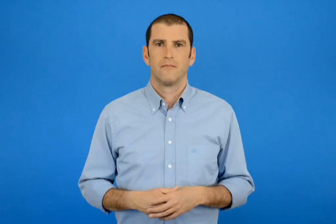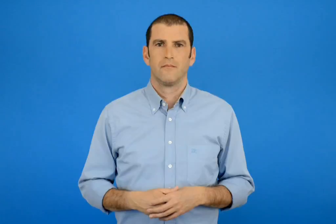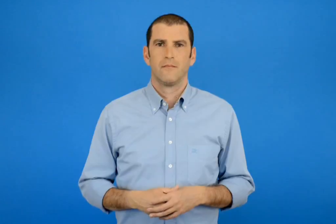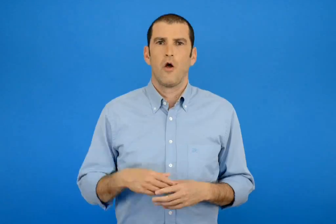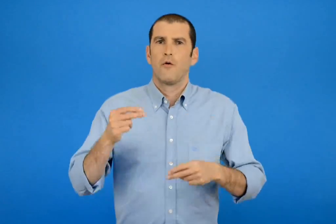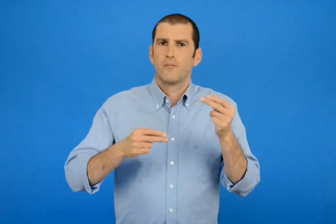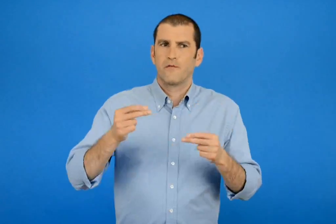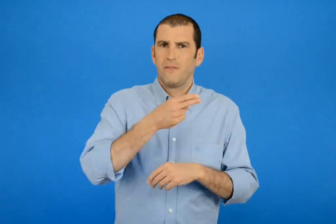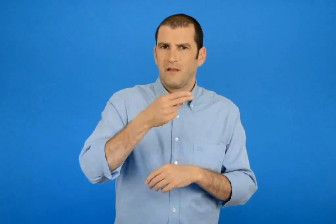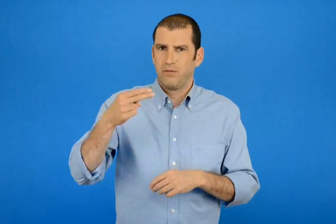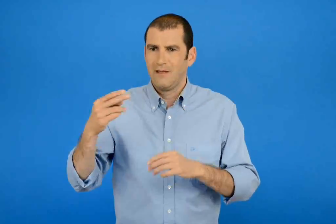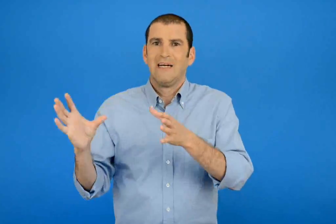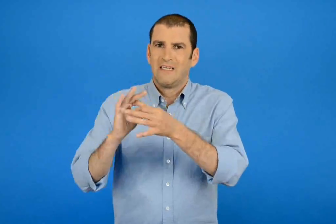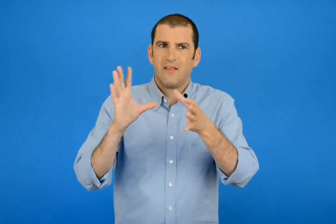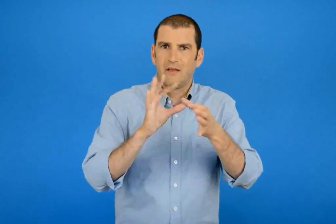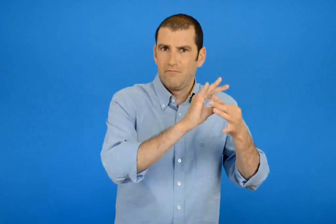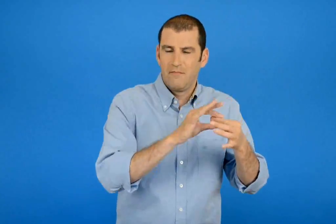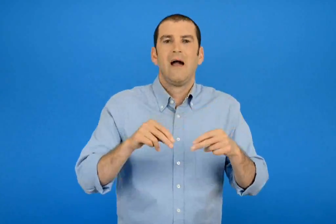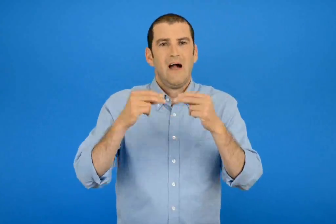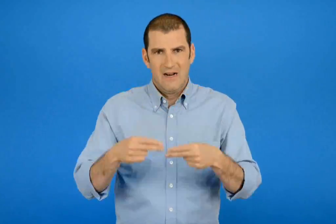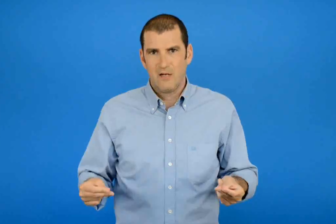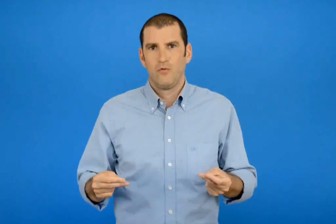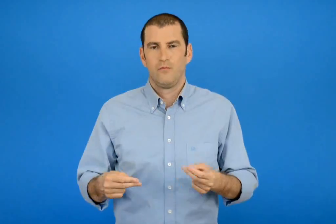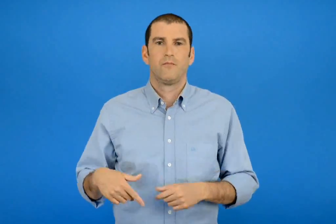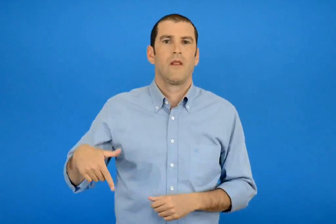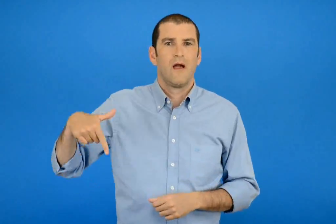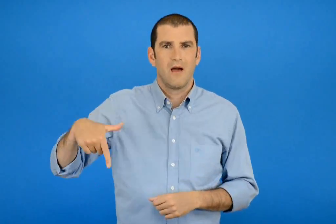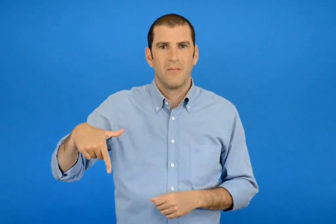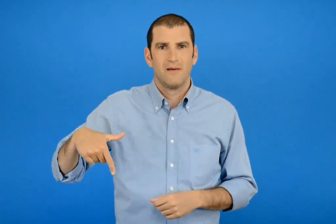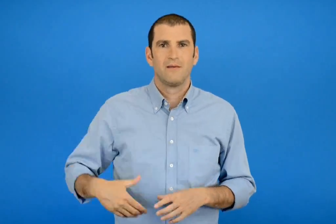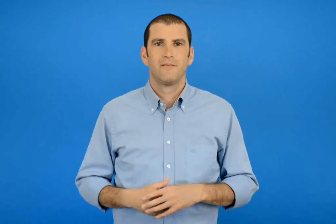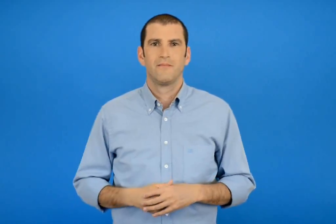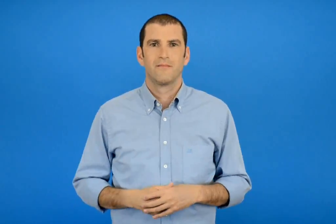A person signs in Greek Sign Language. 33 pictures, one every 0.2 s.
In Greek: λύνω σύνθετα προβλήματα γ
